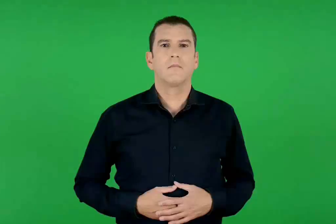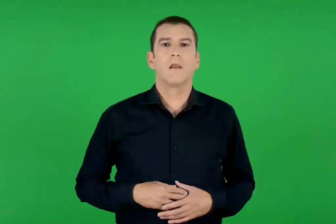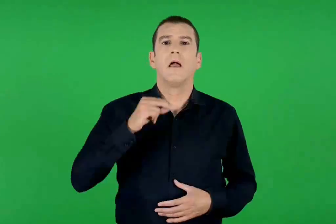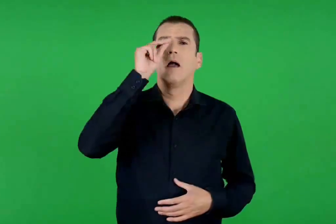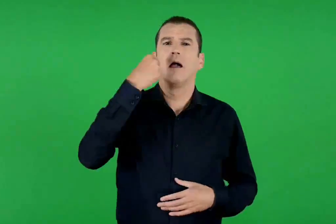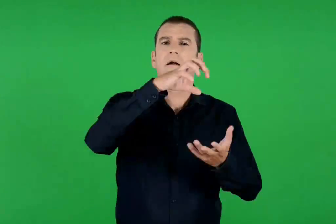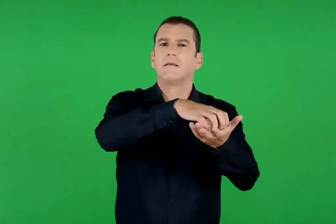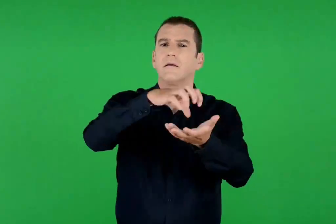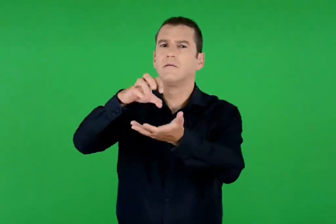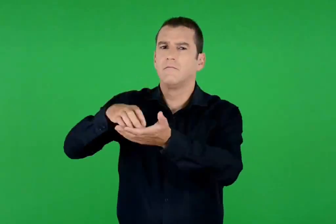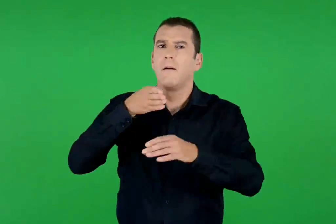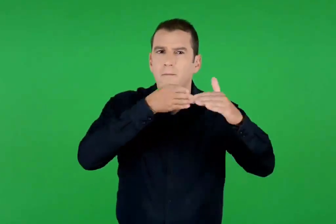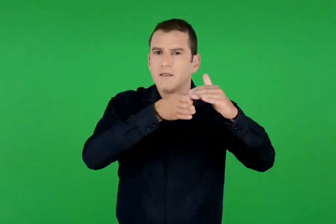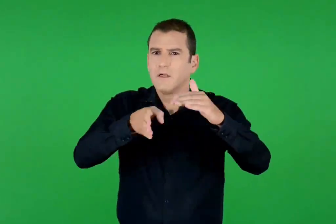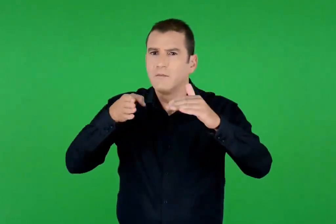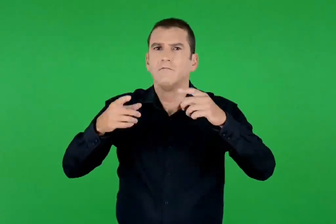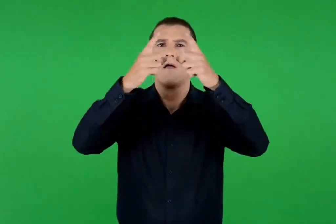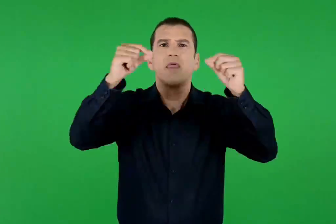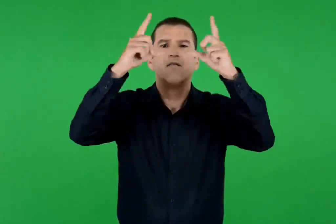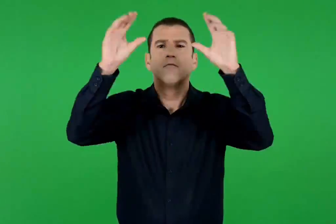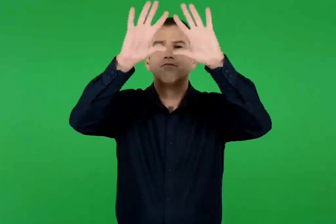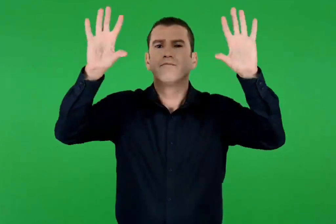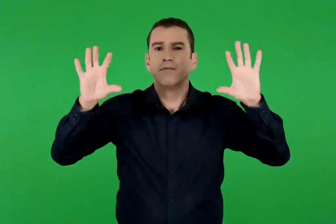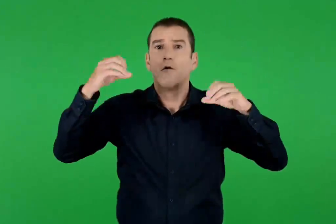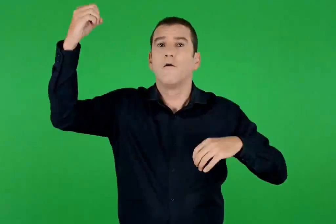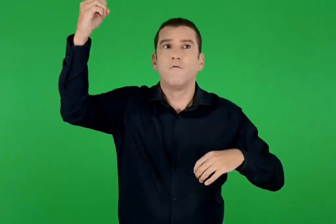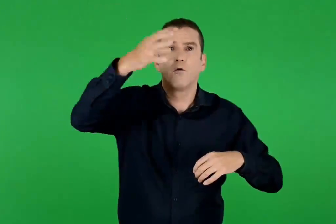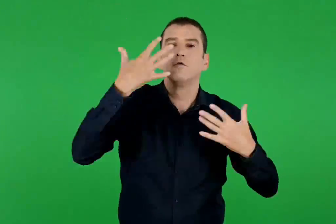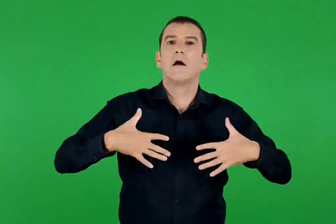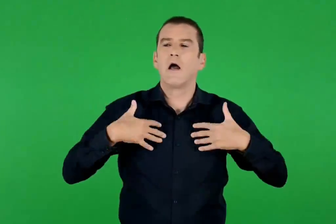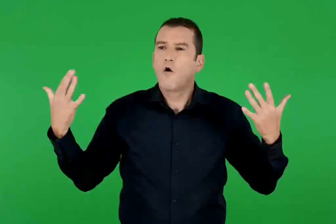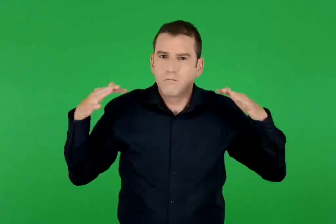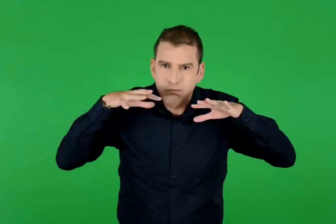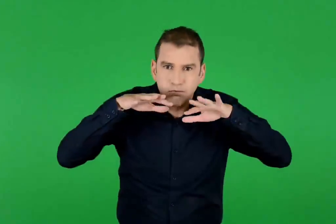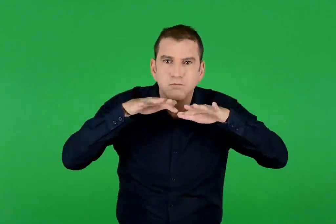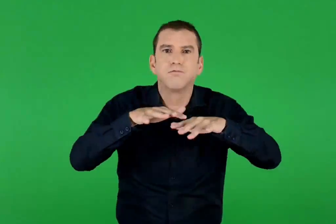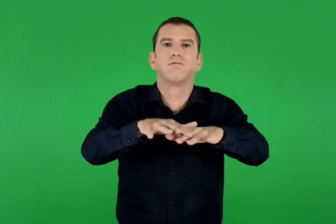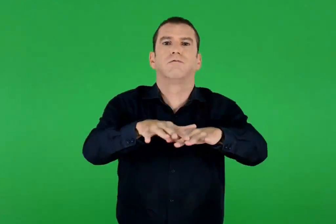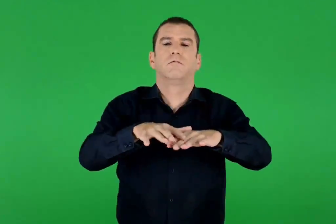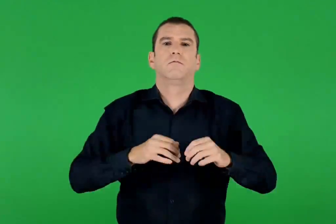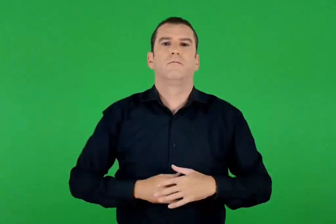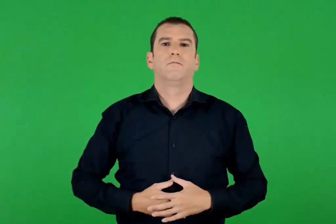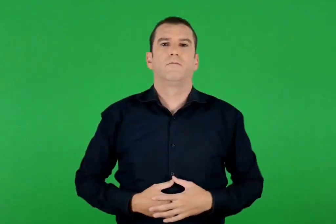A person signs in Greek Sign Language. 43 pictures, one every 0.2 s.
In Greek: μέσα στες εκκλησίες τες δαφνοφόρες με το φως της χαράς συμμαζωχτείτε
